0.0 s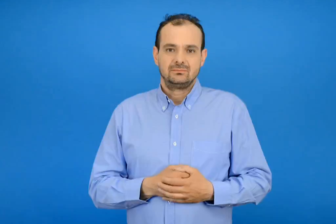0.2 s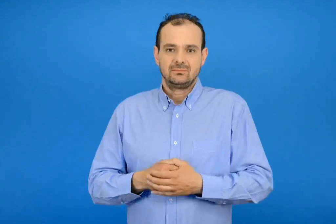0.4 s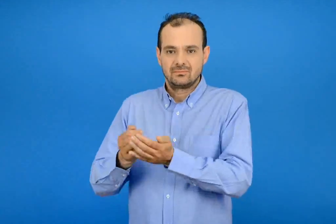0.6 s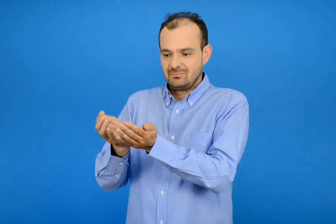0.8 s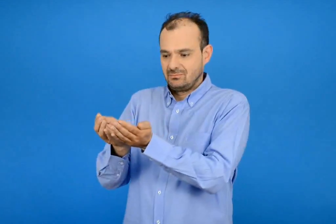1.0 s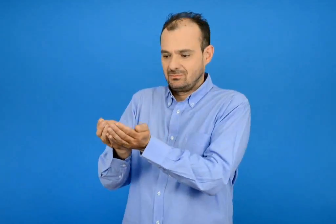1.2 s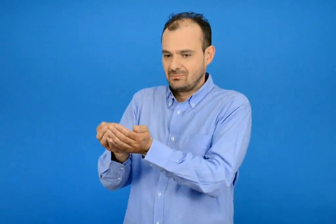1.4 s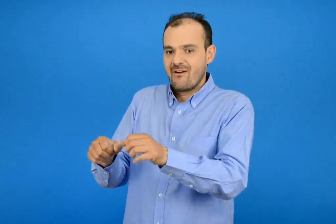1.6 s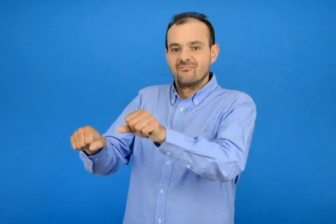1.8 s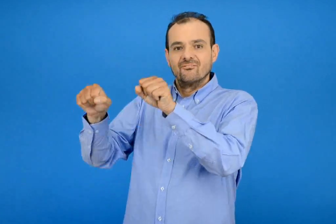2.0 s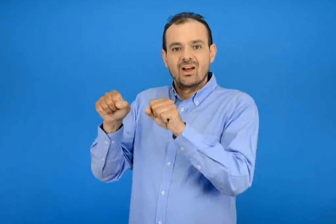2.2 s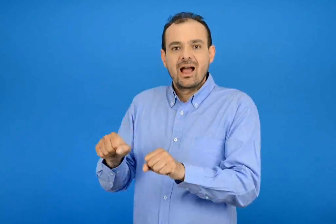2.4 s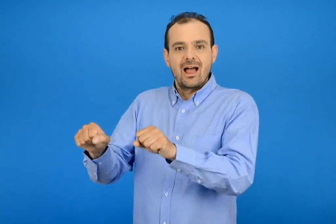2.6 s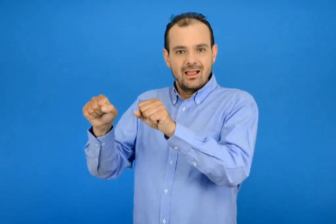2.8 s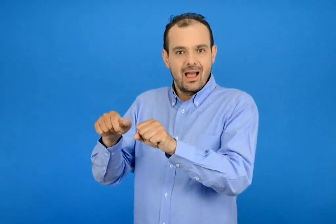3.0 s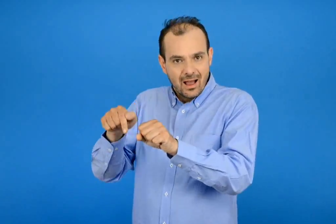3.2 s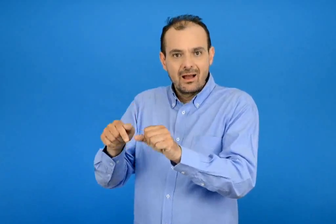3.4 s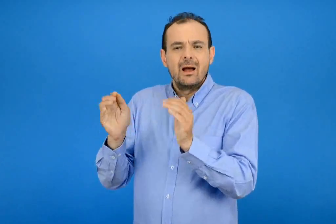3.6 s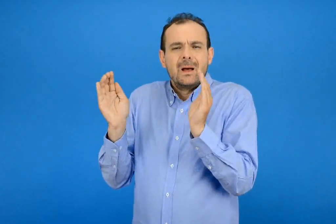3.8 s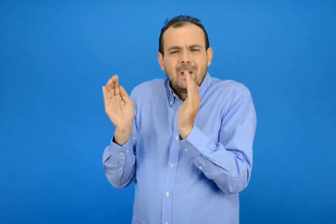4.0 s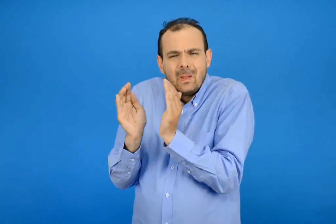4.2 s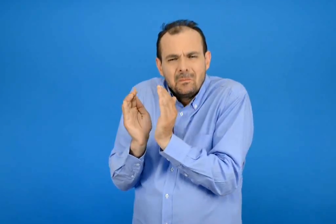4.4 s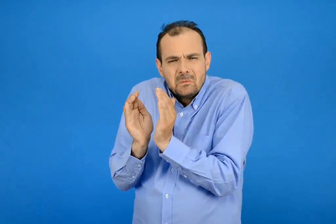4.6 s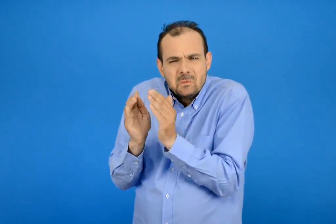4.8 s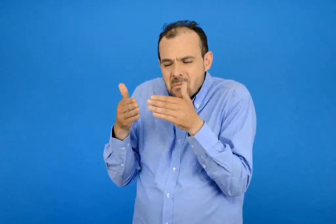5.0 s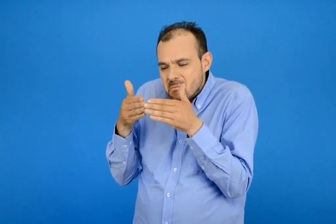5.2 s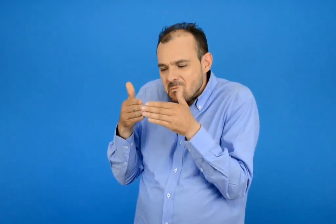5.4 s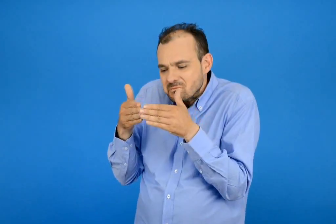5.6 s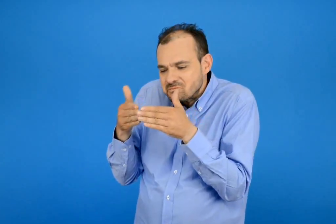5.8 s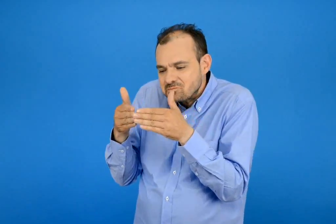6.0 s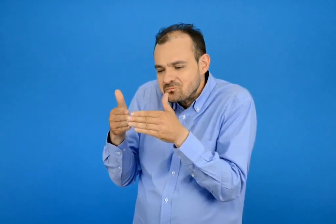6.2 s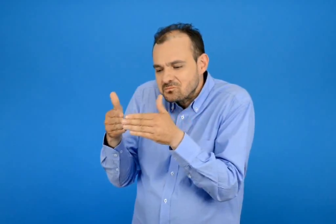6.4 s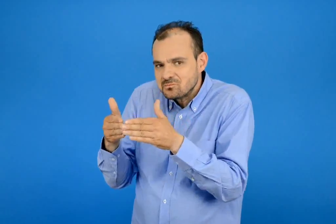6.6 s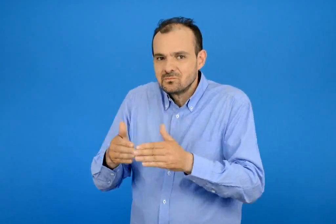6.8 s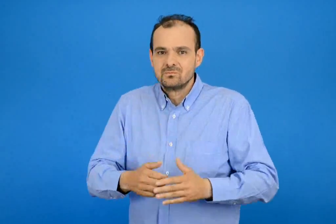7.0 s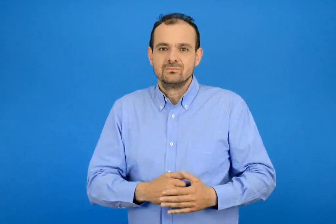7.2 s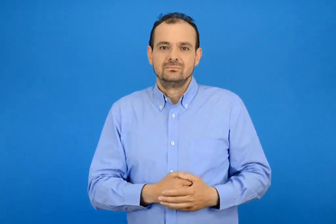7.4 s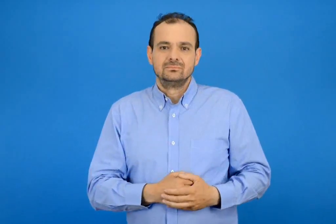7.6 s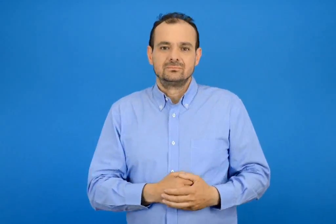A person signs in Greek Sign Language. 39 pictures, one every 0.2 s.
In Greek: η βάρκα είναι ένα πολύ μικρό πλοίο
